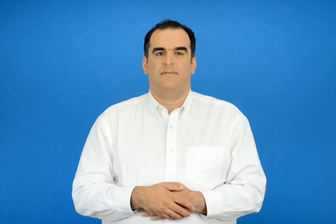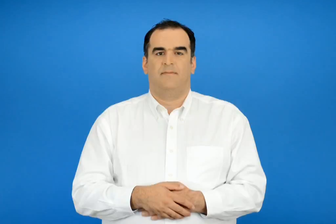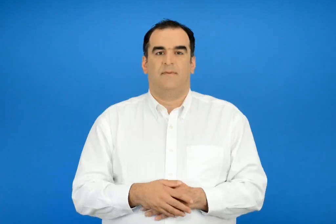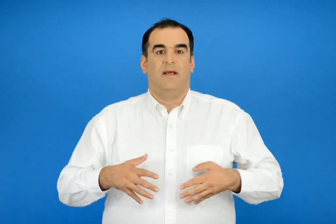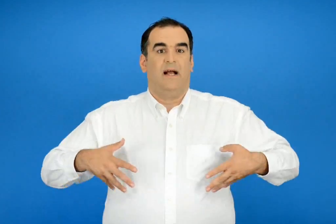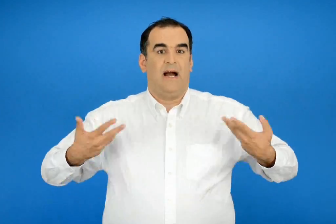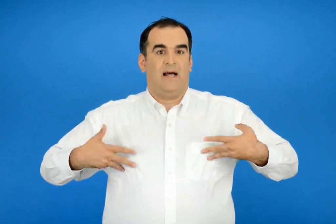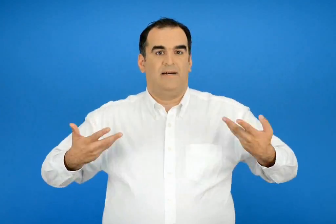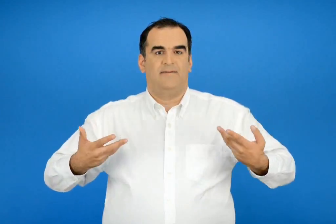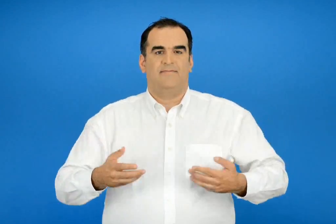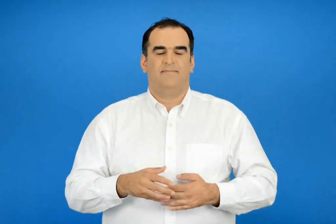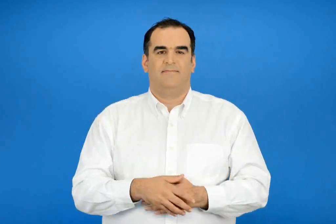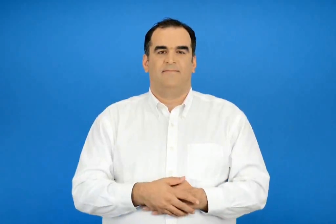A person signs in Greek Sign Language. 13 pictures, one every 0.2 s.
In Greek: χαρά
